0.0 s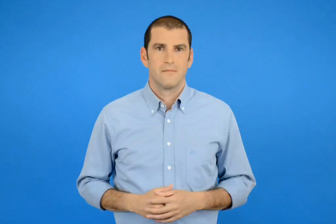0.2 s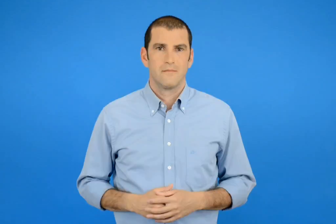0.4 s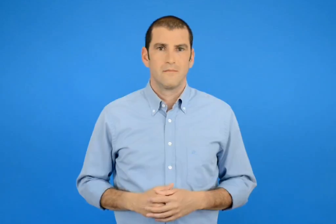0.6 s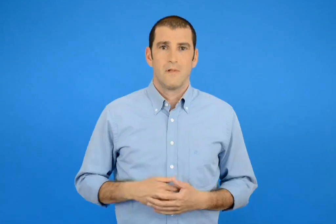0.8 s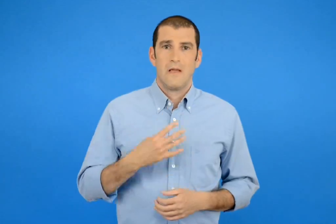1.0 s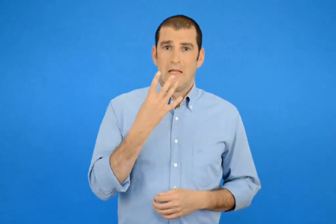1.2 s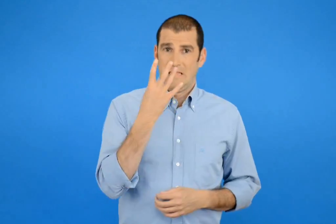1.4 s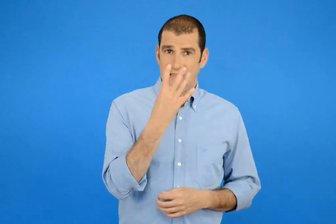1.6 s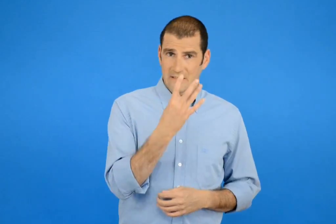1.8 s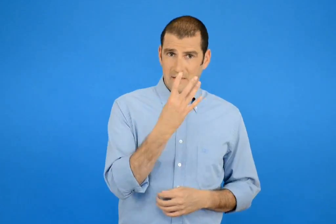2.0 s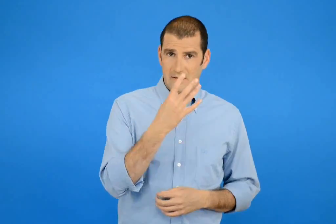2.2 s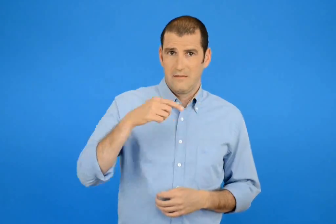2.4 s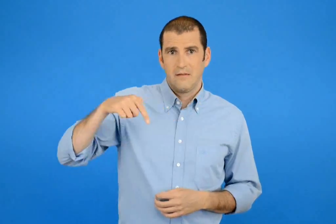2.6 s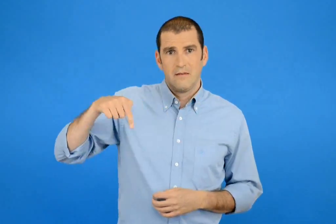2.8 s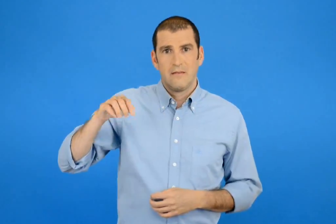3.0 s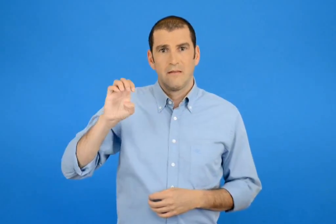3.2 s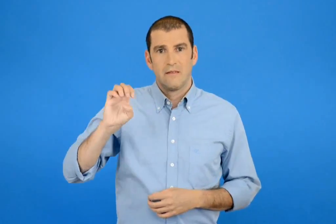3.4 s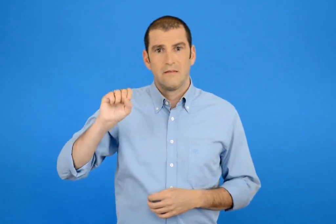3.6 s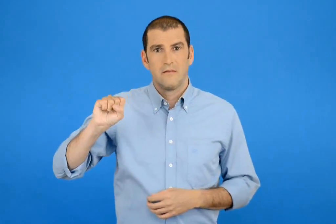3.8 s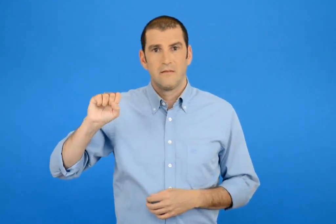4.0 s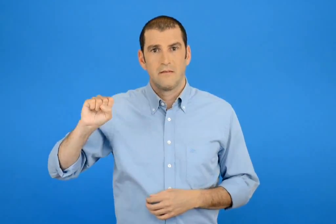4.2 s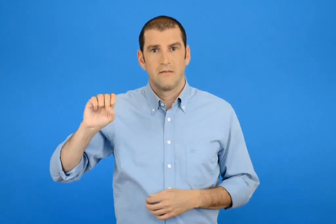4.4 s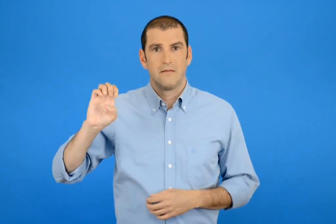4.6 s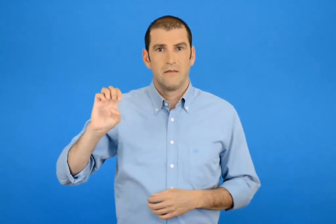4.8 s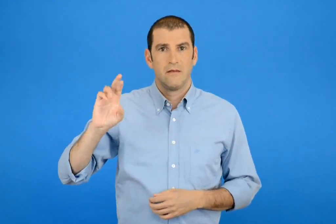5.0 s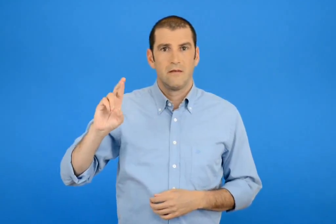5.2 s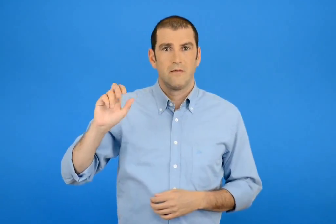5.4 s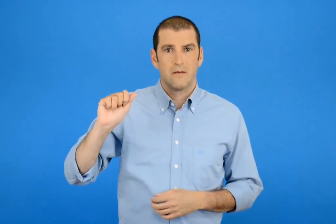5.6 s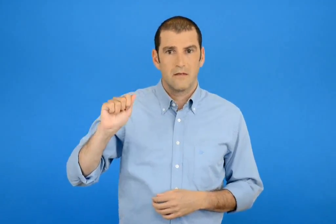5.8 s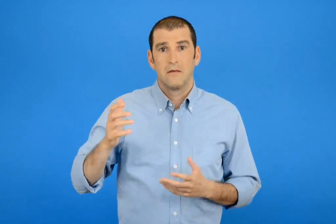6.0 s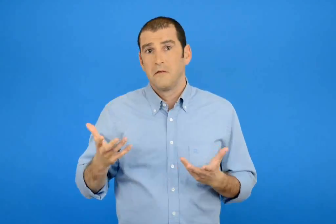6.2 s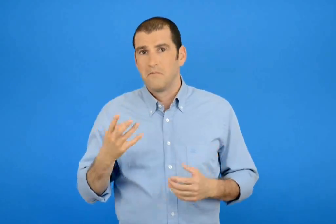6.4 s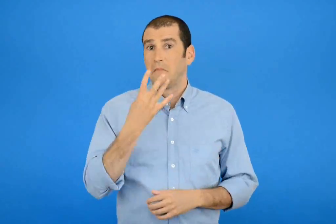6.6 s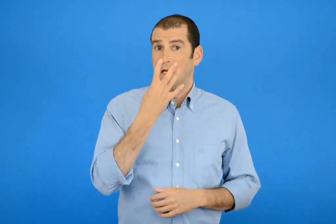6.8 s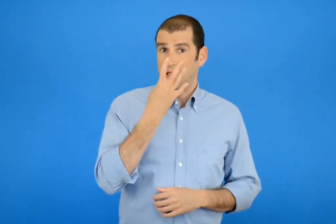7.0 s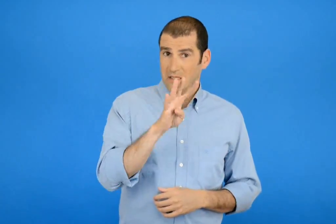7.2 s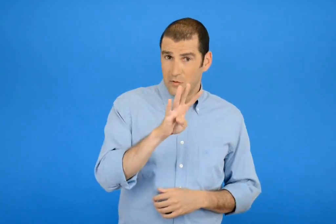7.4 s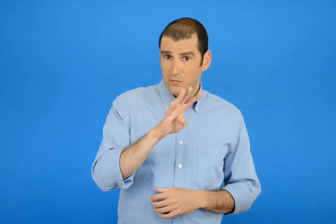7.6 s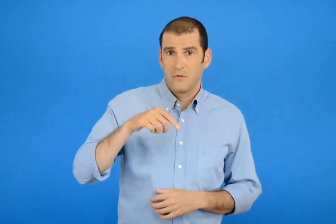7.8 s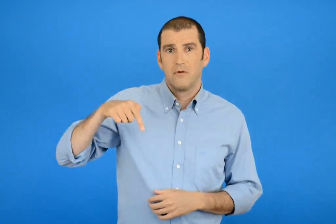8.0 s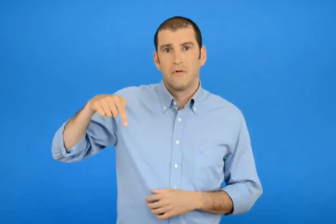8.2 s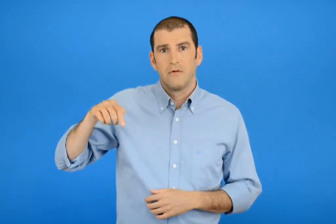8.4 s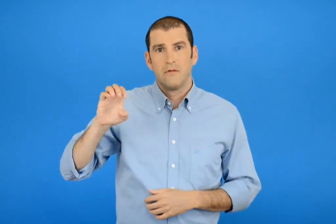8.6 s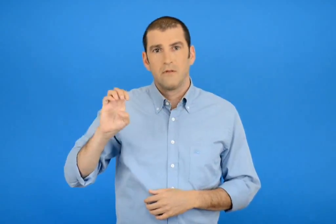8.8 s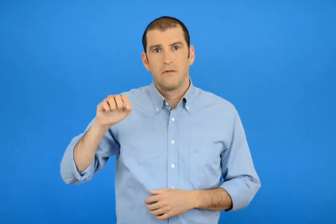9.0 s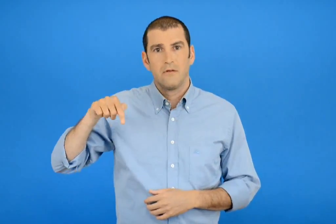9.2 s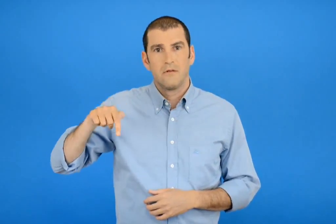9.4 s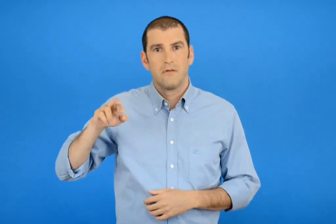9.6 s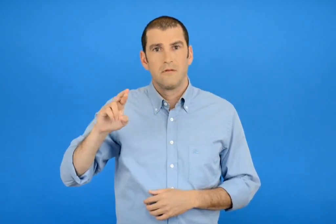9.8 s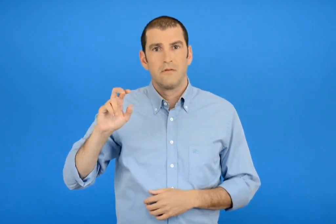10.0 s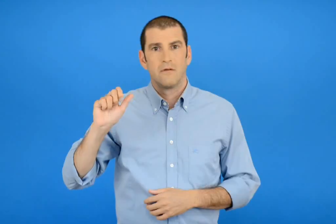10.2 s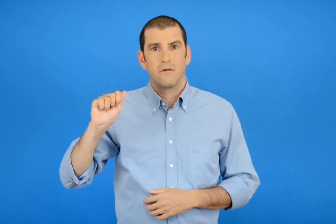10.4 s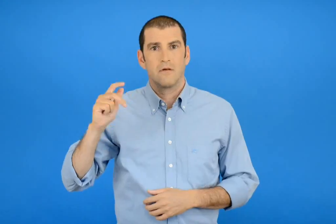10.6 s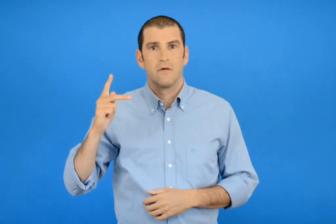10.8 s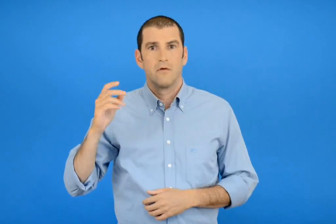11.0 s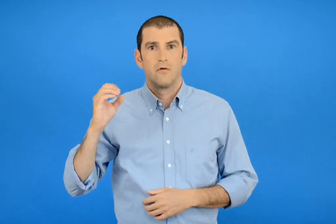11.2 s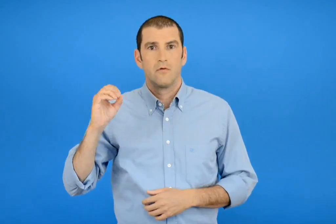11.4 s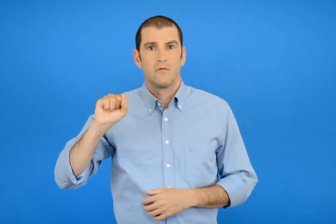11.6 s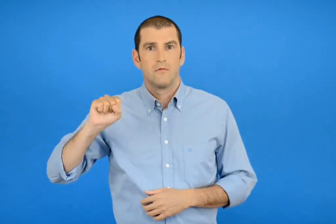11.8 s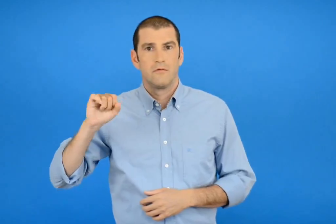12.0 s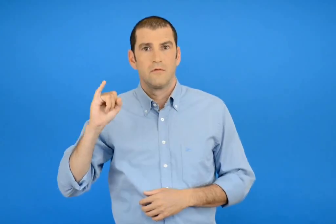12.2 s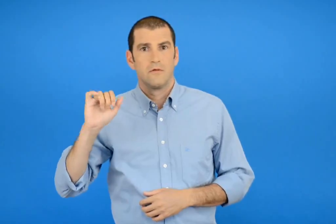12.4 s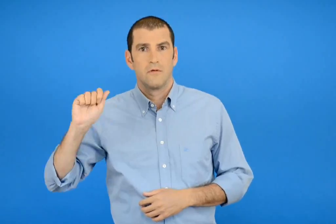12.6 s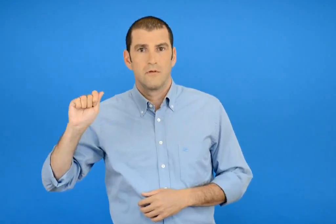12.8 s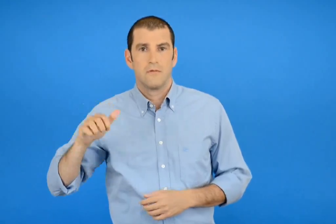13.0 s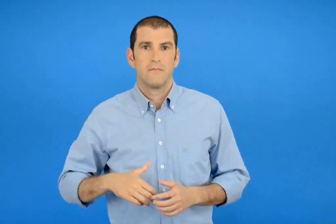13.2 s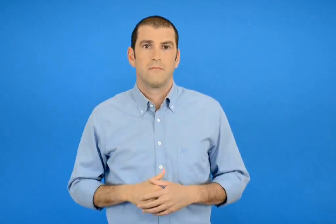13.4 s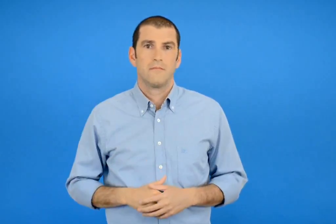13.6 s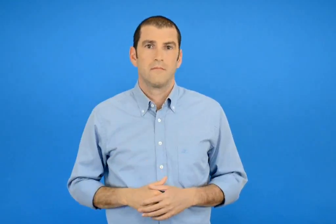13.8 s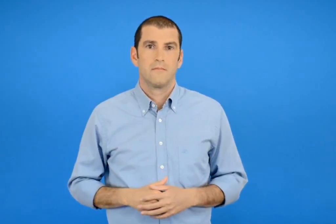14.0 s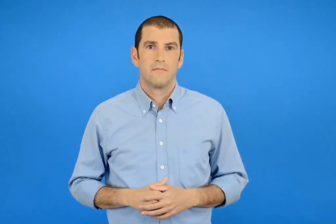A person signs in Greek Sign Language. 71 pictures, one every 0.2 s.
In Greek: 4 τέσσερα η 400 τετρακόσια
